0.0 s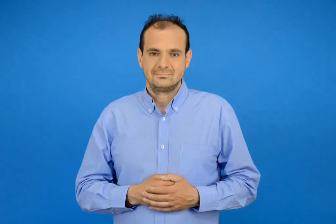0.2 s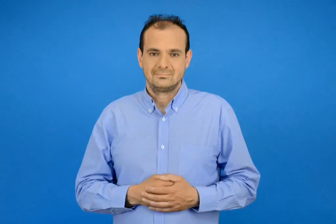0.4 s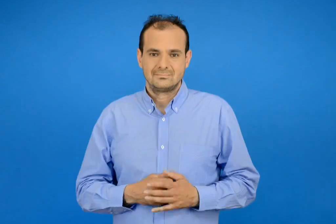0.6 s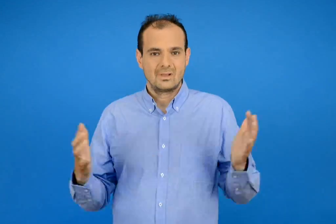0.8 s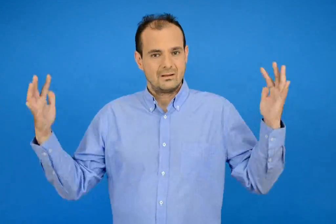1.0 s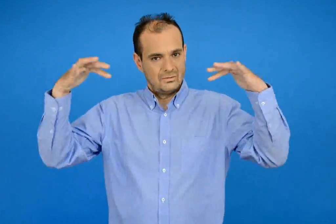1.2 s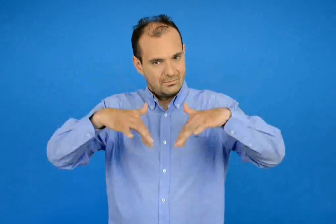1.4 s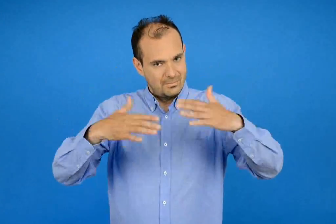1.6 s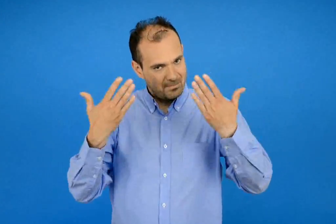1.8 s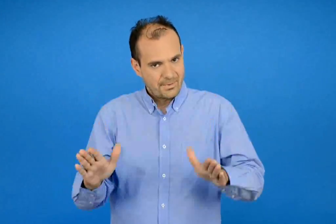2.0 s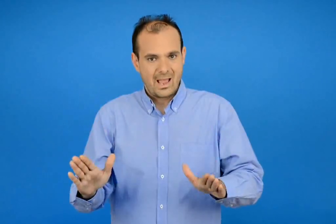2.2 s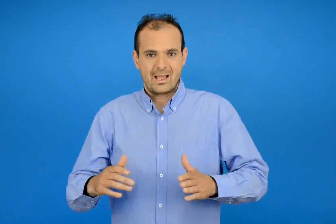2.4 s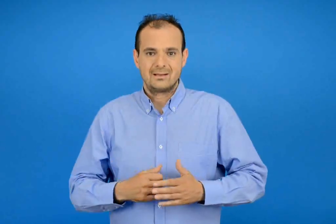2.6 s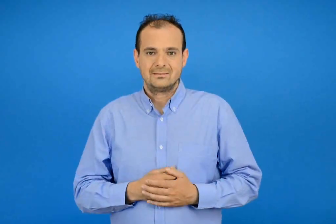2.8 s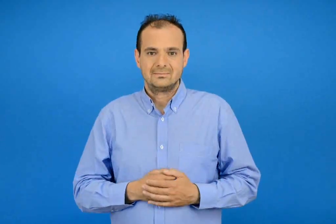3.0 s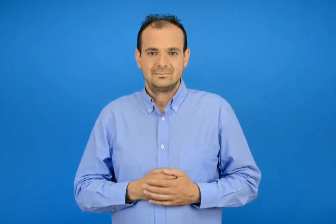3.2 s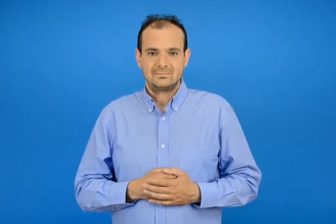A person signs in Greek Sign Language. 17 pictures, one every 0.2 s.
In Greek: ήρθαν
